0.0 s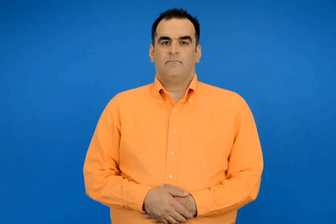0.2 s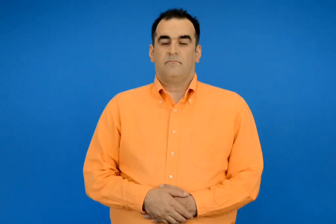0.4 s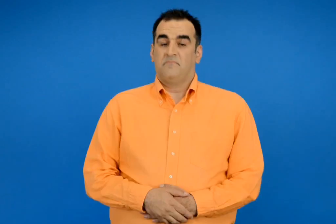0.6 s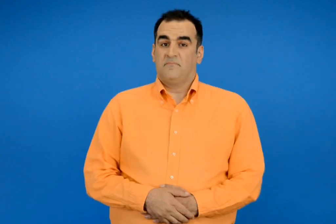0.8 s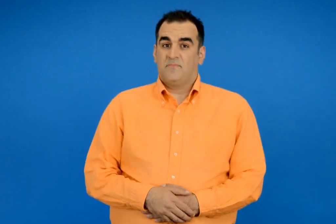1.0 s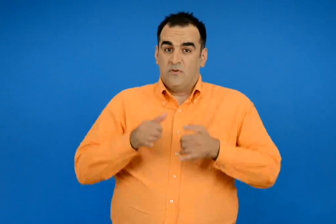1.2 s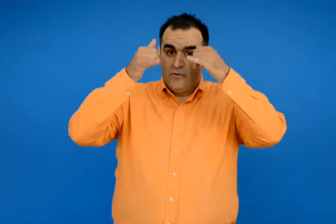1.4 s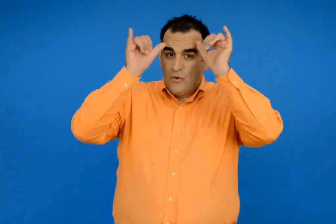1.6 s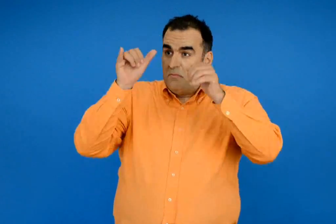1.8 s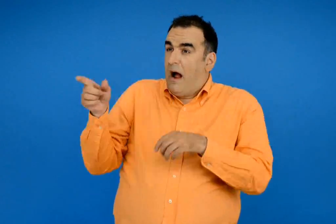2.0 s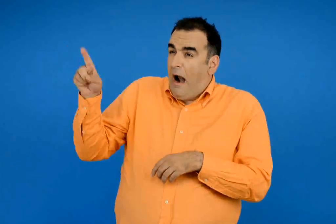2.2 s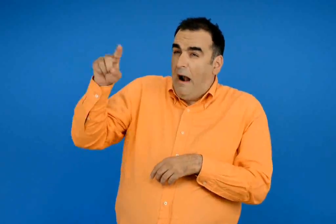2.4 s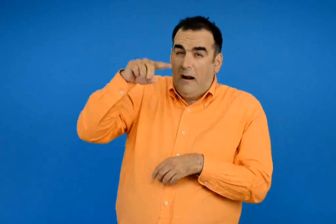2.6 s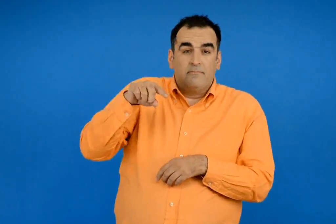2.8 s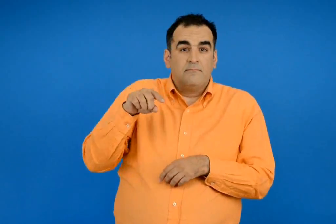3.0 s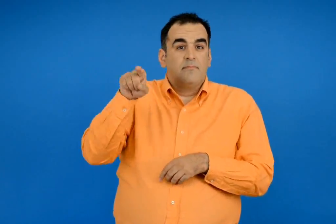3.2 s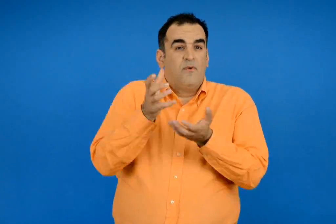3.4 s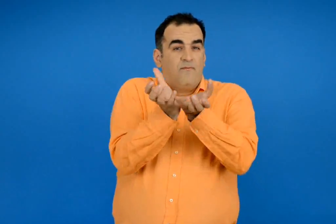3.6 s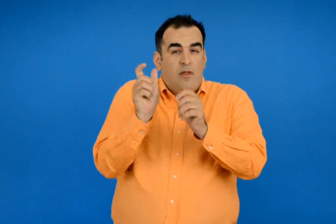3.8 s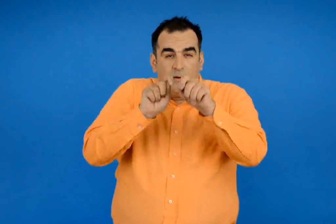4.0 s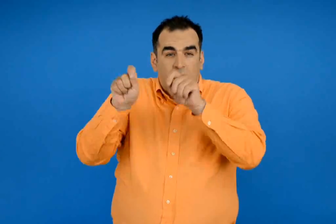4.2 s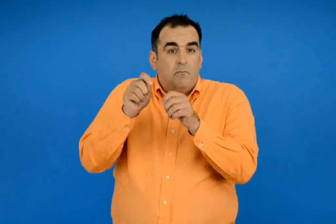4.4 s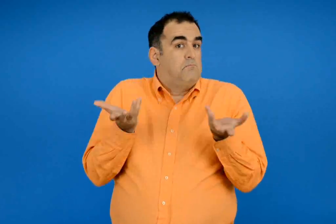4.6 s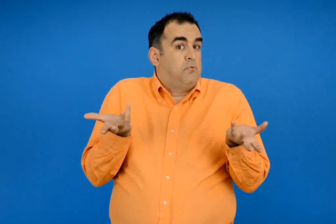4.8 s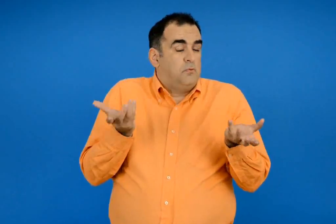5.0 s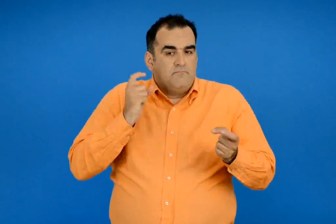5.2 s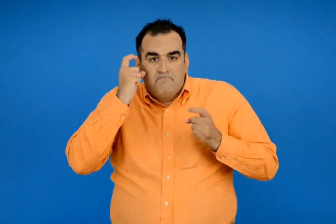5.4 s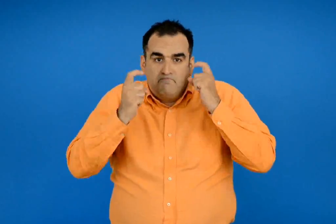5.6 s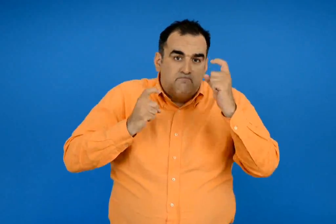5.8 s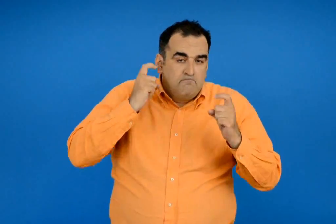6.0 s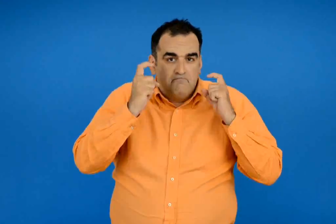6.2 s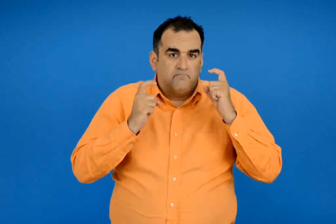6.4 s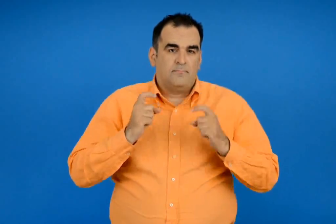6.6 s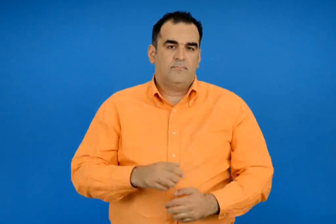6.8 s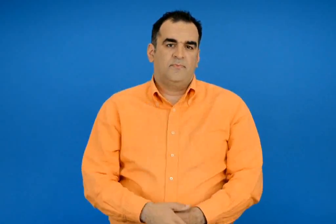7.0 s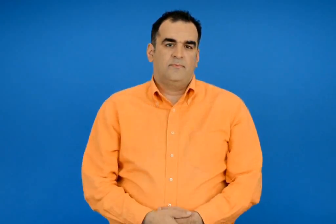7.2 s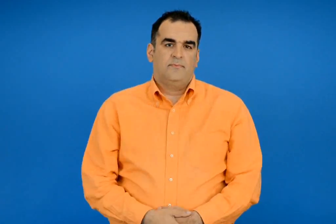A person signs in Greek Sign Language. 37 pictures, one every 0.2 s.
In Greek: αναρωτιέμαι που φτιάχνουν αλλά ζώα τη φωλιά τους
